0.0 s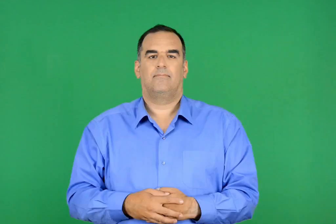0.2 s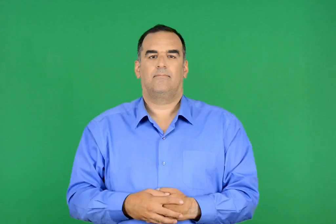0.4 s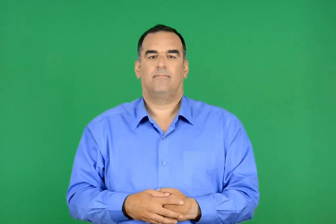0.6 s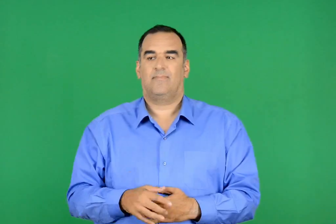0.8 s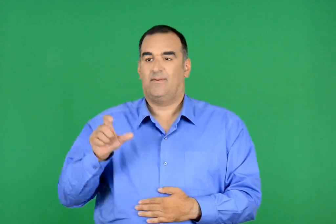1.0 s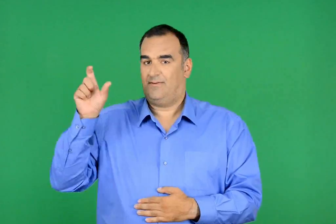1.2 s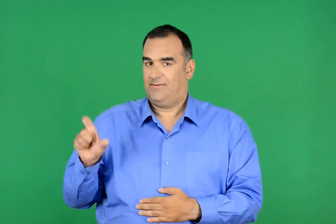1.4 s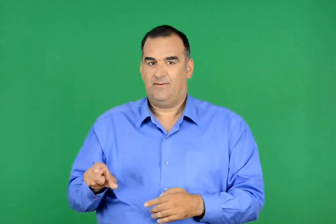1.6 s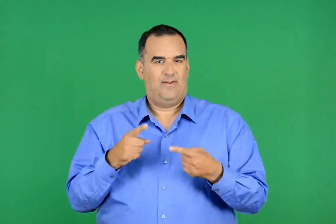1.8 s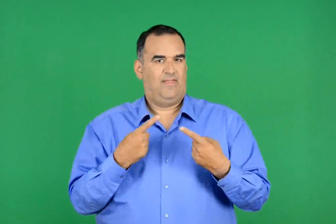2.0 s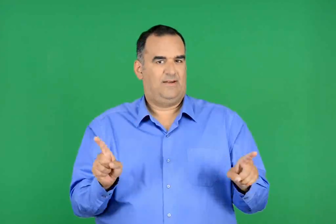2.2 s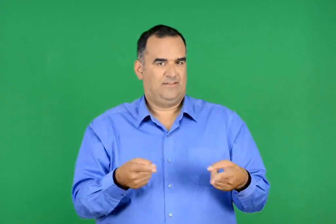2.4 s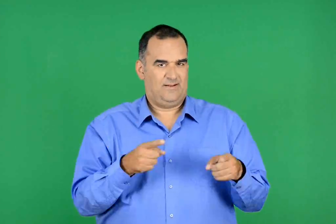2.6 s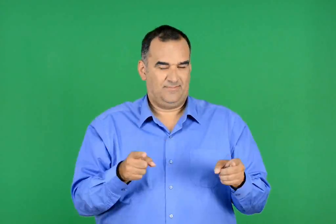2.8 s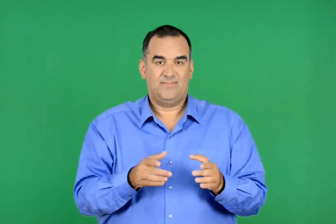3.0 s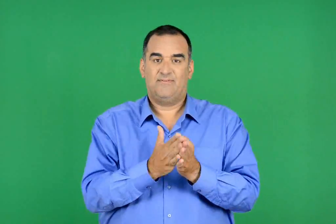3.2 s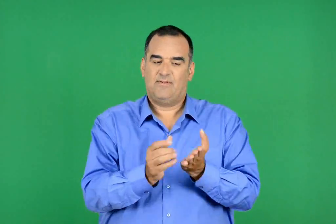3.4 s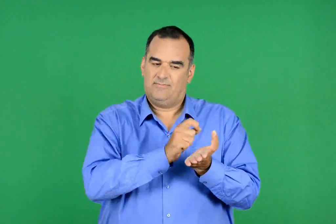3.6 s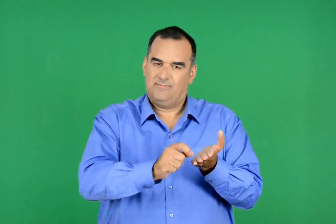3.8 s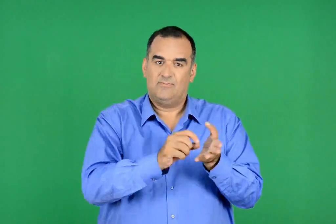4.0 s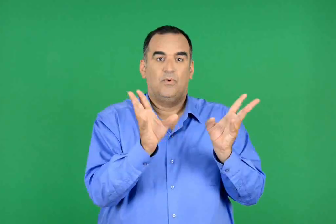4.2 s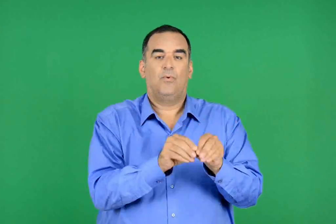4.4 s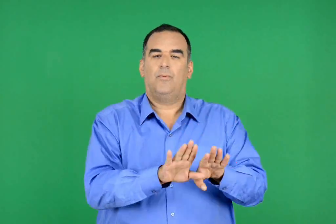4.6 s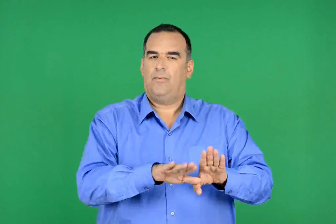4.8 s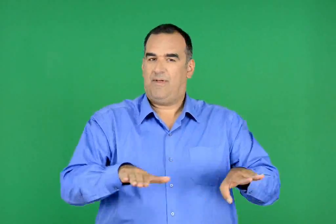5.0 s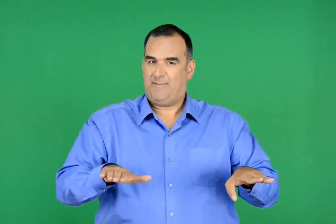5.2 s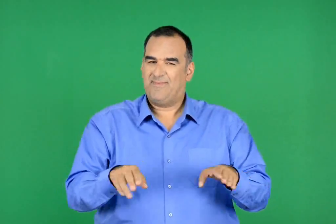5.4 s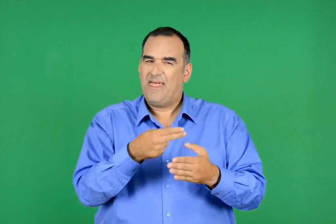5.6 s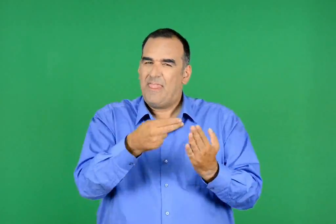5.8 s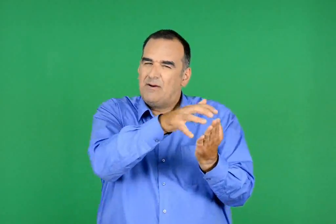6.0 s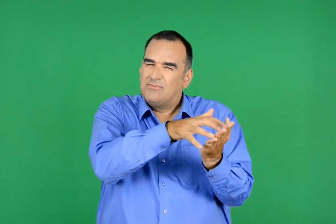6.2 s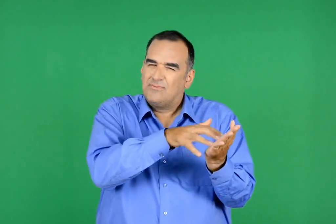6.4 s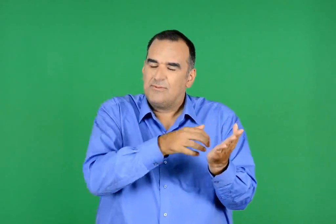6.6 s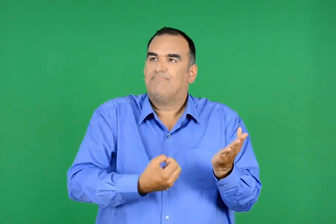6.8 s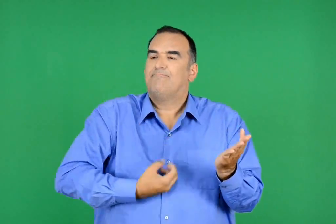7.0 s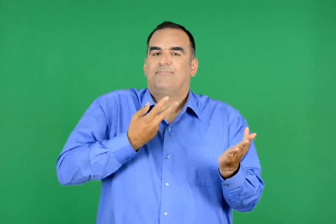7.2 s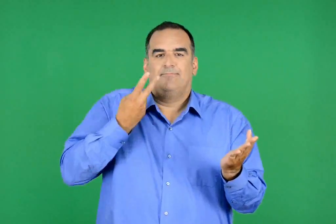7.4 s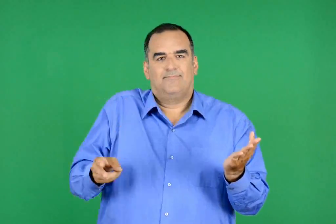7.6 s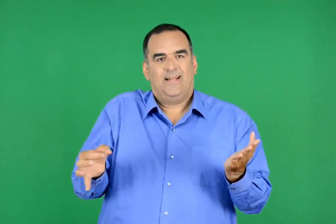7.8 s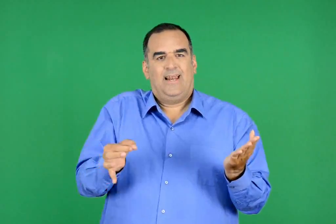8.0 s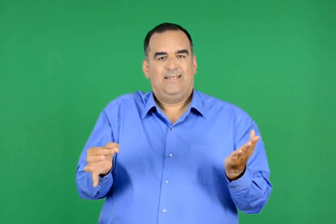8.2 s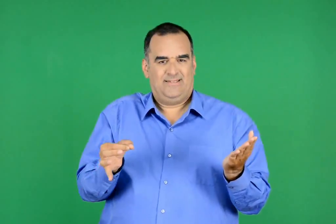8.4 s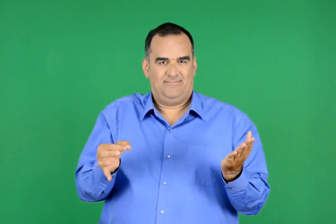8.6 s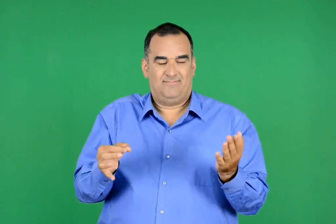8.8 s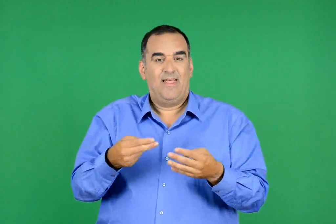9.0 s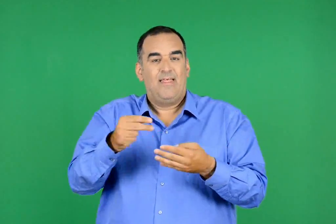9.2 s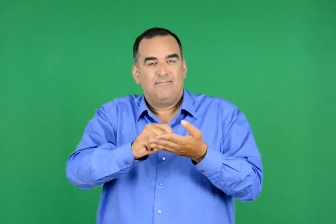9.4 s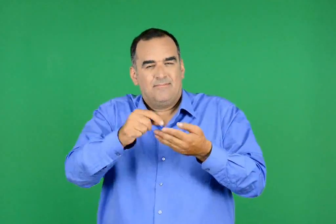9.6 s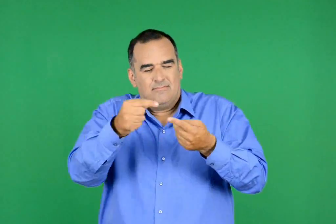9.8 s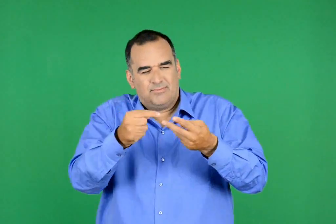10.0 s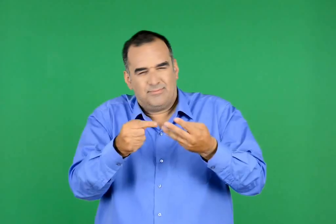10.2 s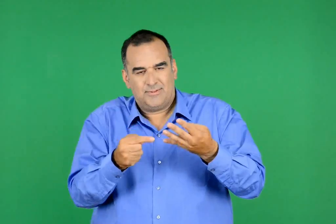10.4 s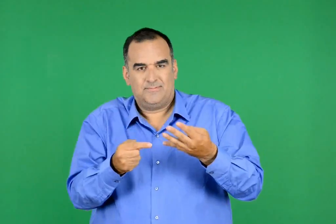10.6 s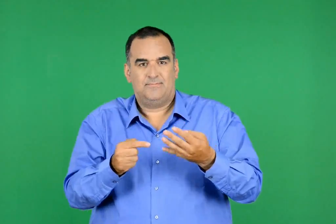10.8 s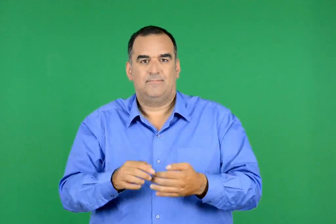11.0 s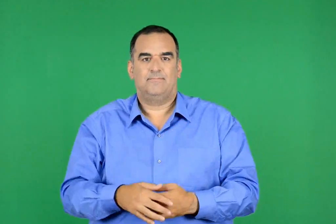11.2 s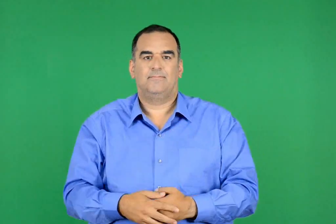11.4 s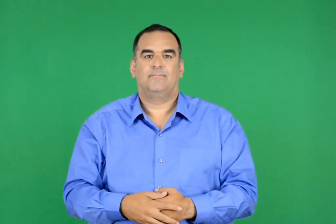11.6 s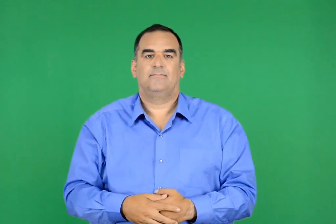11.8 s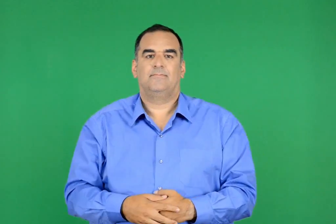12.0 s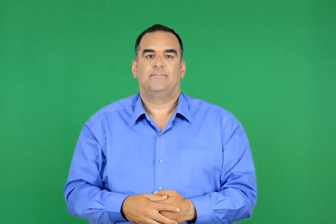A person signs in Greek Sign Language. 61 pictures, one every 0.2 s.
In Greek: δασκάλα και συγγραφέας βιβλίων για παιδιά. τα θέματά της είναι εμπνευσμένα από την ιστορία του νησιού της. έγραψε τα βιβλία
